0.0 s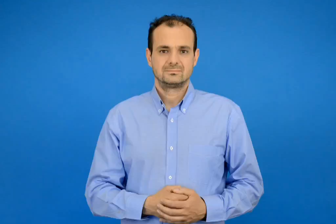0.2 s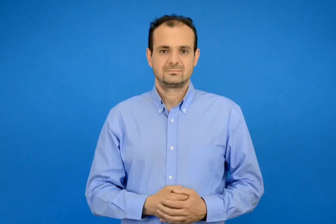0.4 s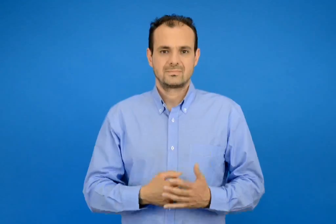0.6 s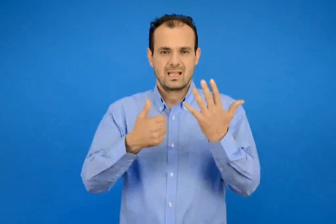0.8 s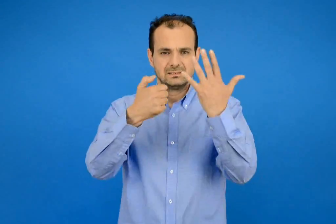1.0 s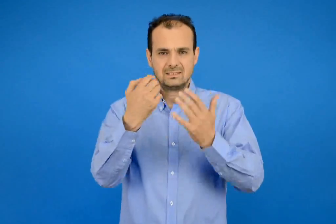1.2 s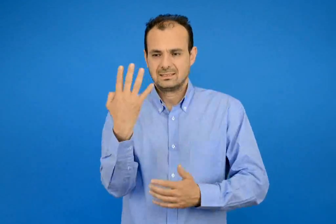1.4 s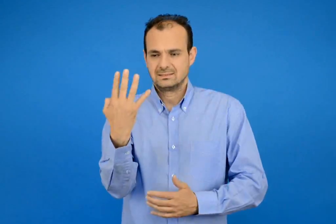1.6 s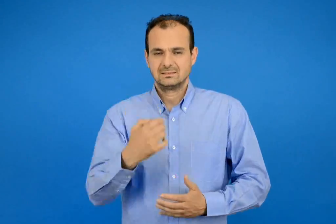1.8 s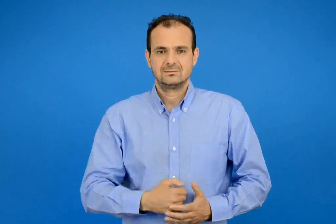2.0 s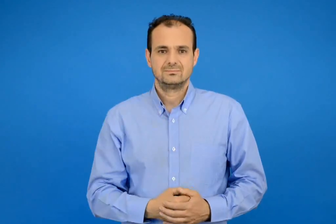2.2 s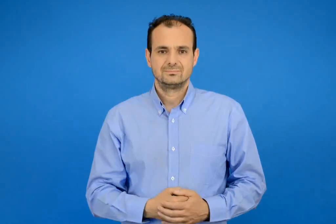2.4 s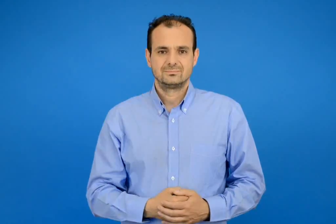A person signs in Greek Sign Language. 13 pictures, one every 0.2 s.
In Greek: εξήντα τέσσερα
